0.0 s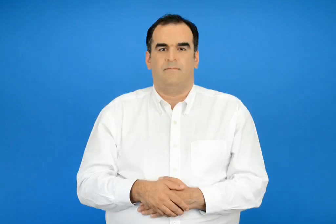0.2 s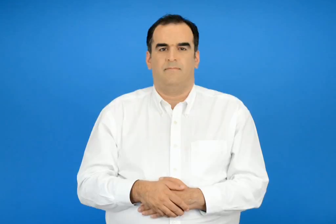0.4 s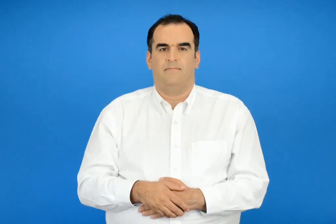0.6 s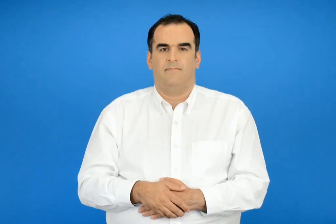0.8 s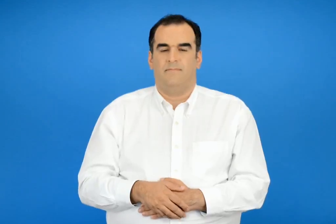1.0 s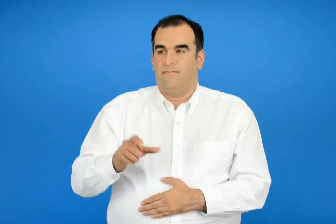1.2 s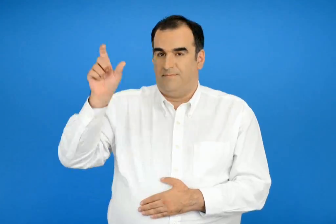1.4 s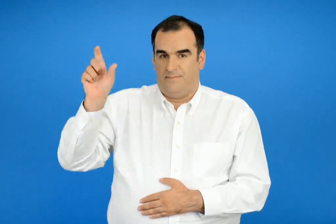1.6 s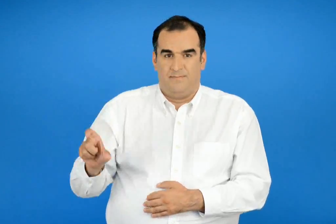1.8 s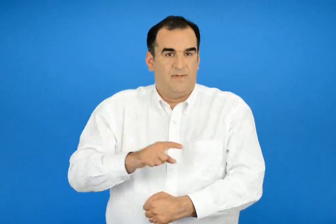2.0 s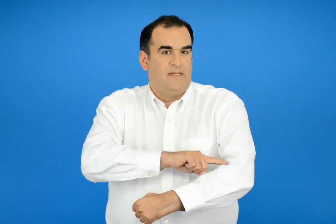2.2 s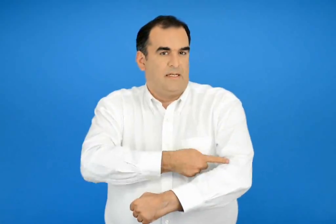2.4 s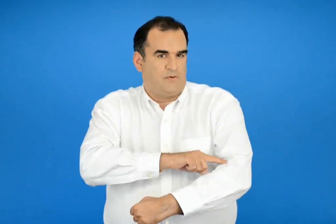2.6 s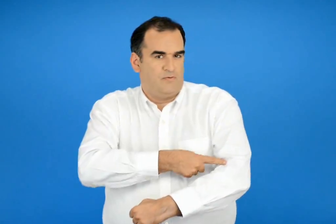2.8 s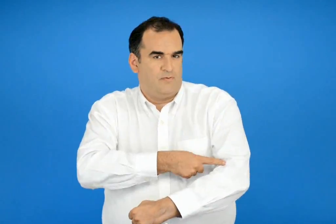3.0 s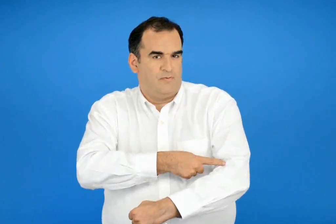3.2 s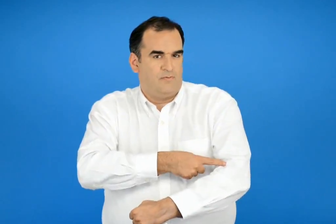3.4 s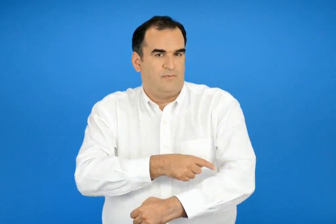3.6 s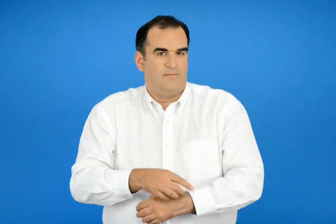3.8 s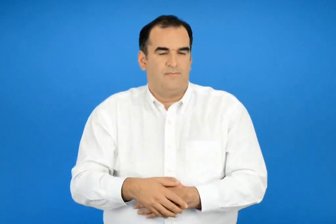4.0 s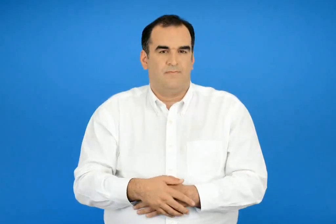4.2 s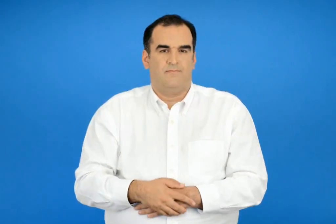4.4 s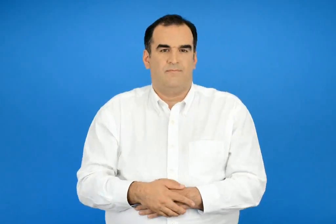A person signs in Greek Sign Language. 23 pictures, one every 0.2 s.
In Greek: γιατρός
